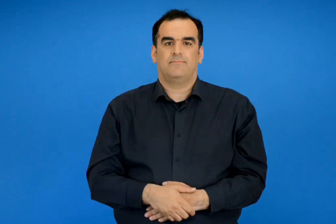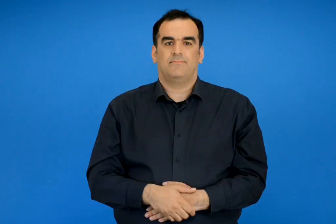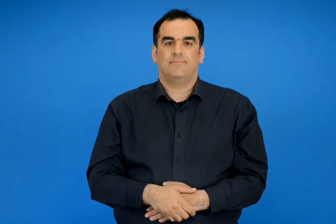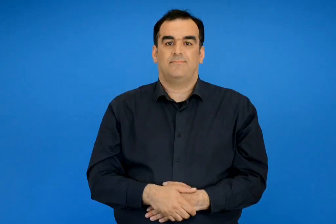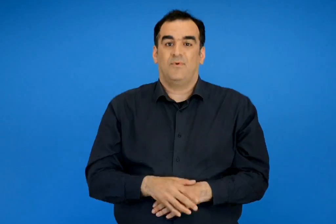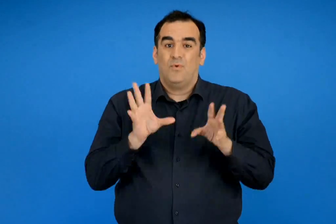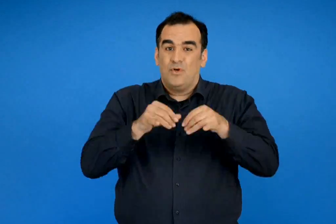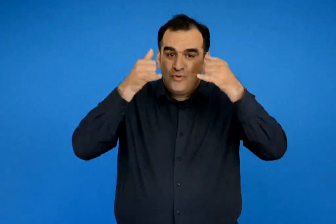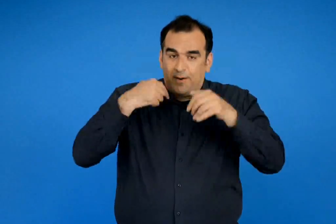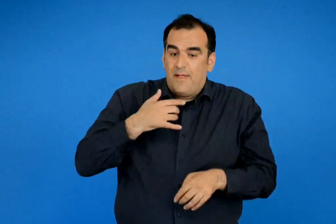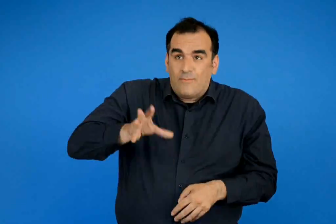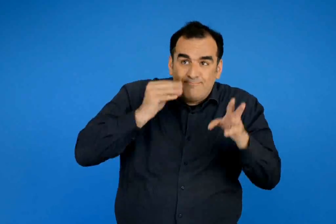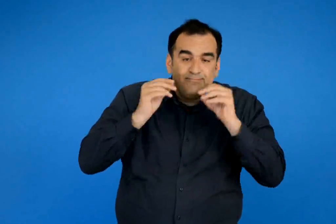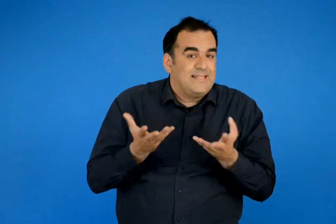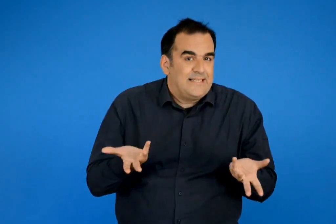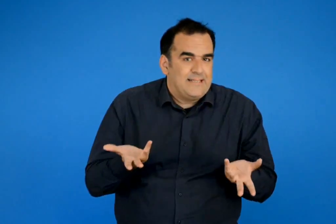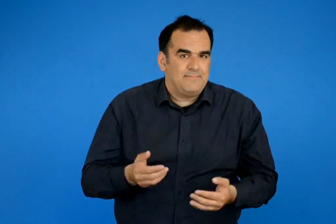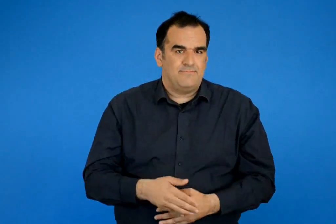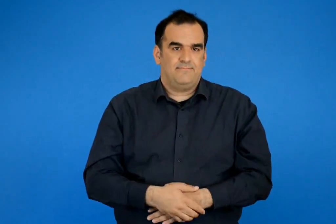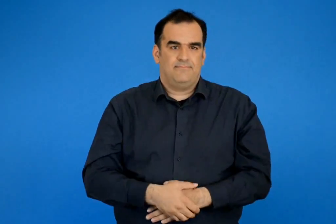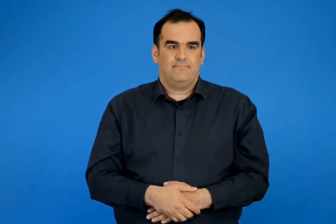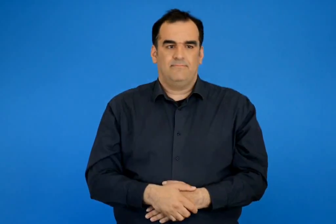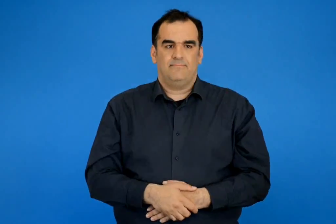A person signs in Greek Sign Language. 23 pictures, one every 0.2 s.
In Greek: τι θέλω να μάθω για τα ζώα
